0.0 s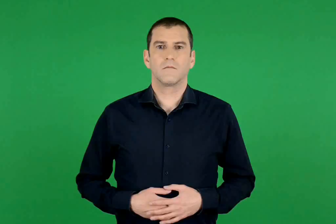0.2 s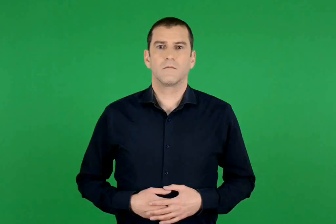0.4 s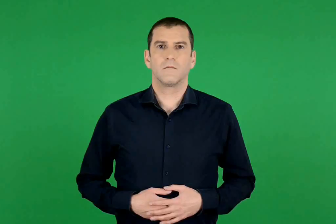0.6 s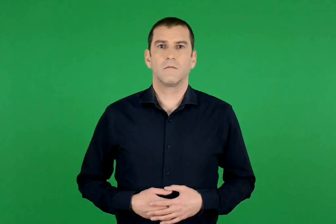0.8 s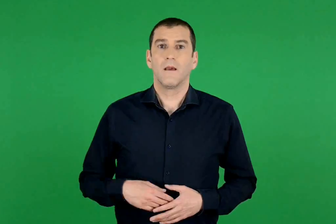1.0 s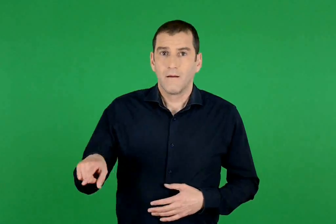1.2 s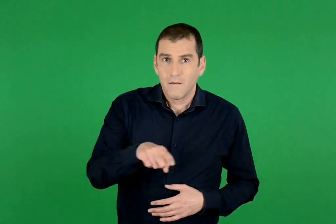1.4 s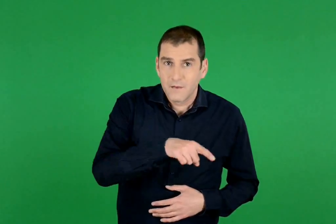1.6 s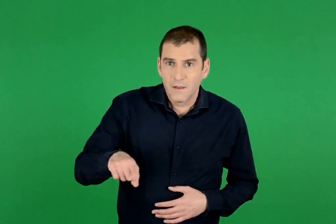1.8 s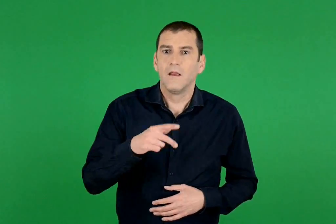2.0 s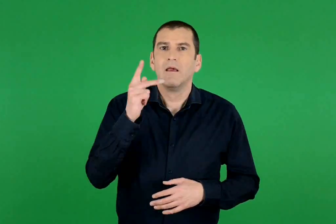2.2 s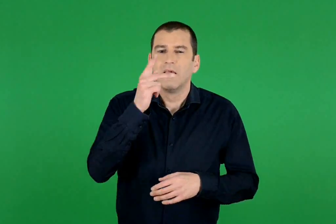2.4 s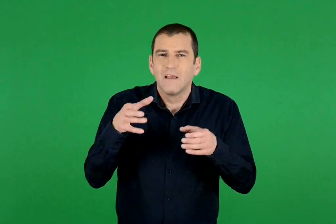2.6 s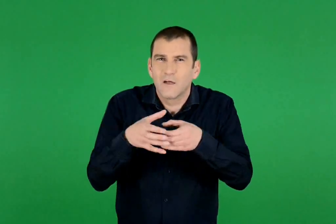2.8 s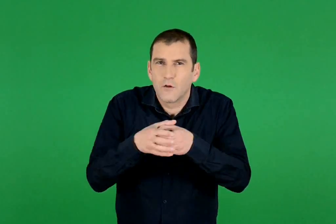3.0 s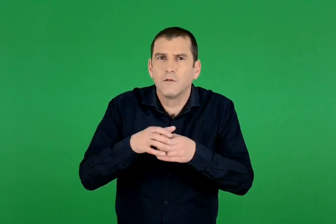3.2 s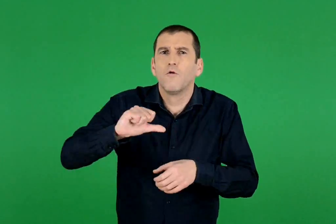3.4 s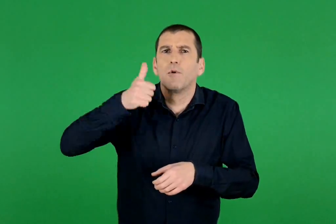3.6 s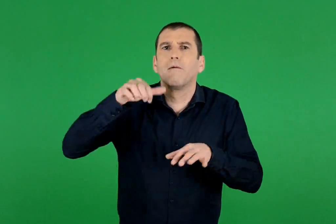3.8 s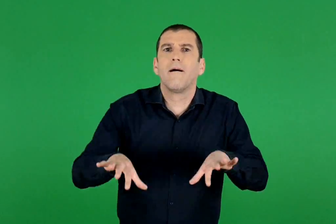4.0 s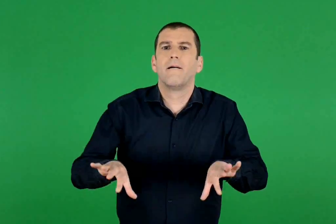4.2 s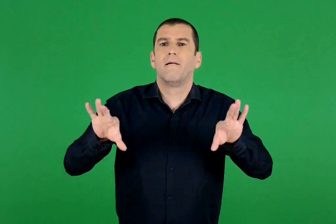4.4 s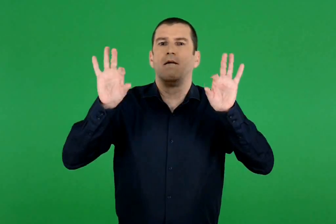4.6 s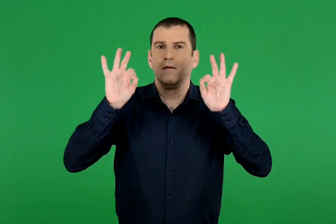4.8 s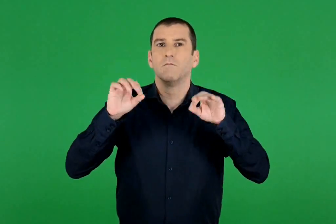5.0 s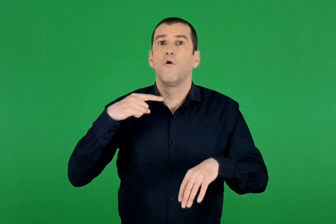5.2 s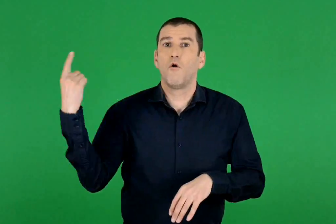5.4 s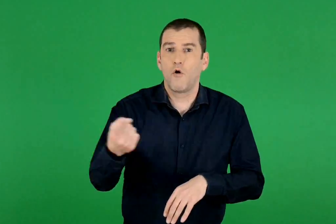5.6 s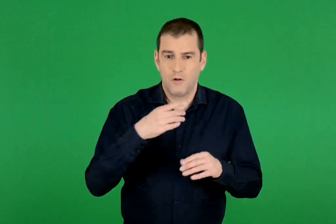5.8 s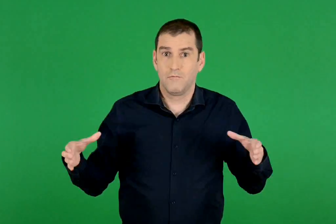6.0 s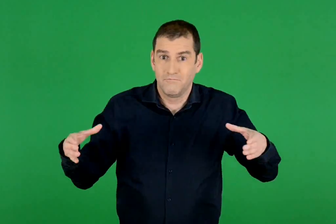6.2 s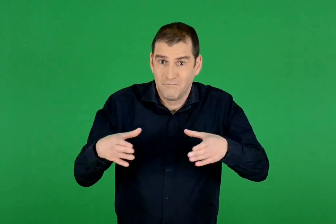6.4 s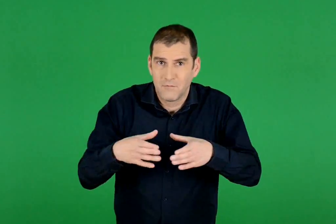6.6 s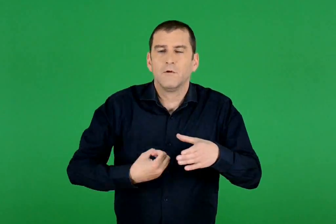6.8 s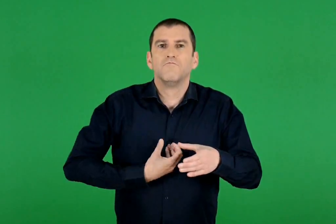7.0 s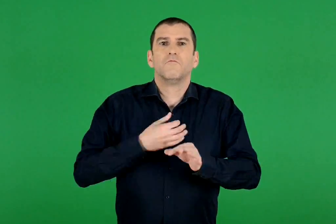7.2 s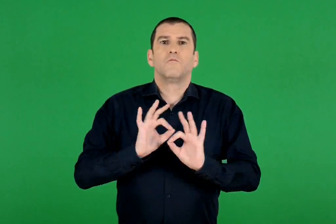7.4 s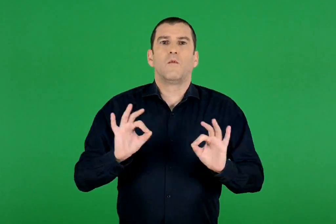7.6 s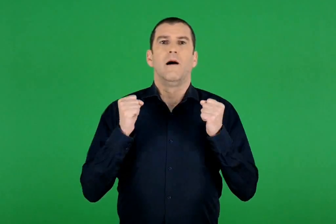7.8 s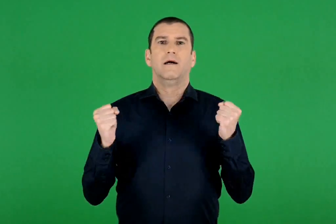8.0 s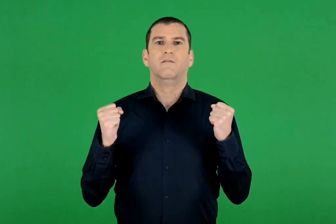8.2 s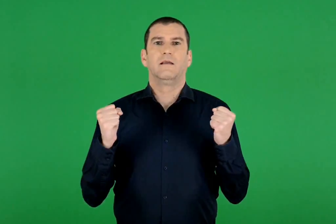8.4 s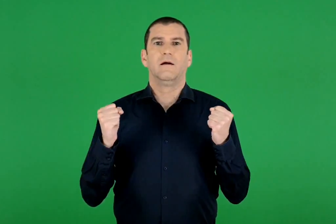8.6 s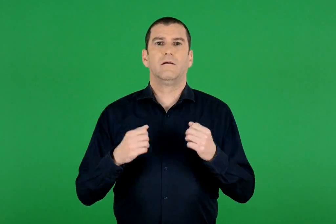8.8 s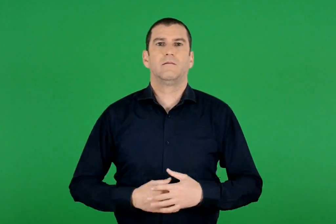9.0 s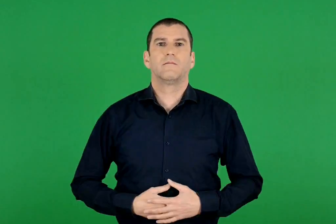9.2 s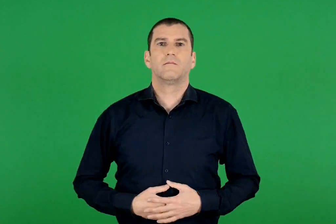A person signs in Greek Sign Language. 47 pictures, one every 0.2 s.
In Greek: αυτές ήταν οι πρώτες κοινότητες. όλοι μαζί ένιωθαν περισσότερο ασφαλείς
